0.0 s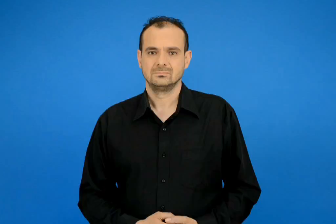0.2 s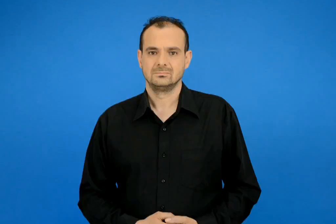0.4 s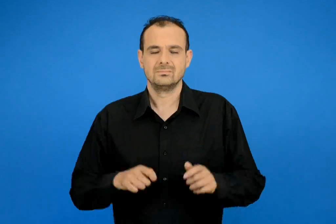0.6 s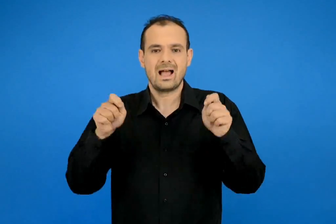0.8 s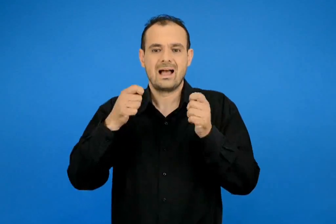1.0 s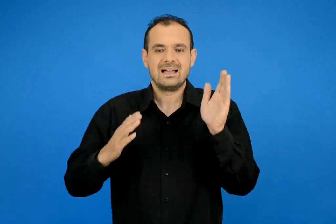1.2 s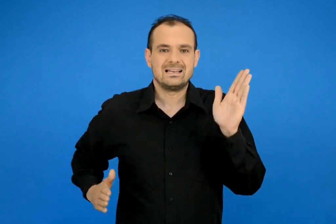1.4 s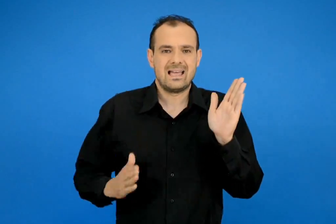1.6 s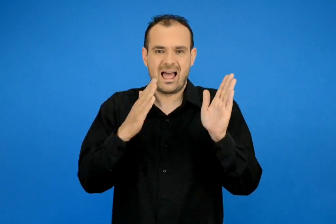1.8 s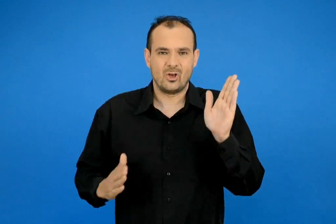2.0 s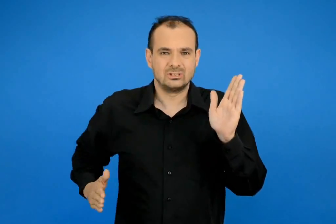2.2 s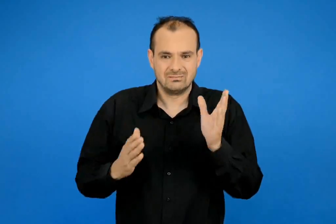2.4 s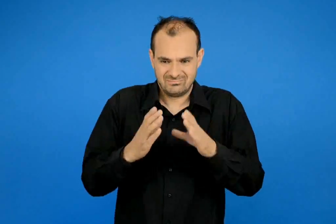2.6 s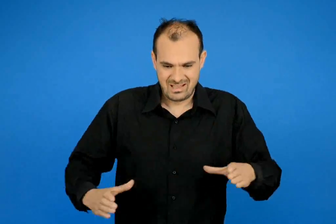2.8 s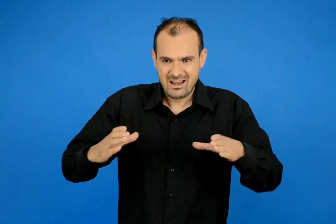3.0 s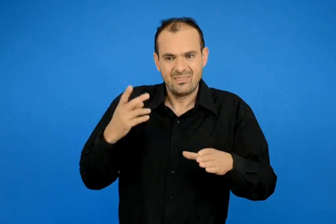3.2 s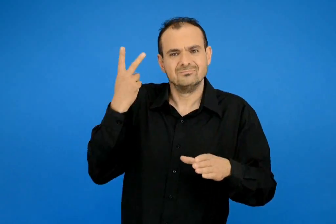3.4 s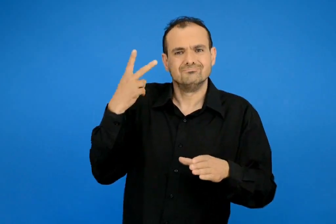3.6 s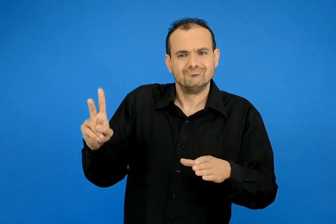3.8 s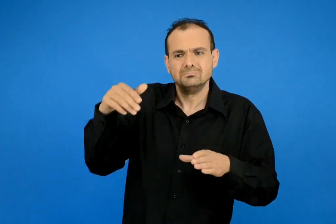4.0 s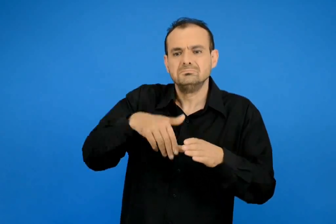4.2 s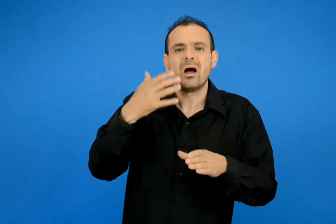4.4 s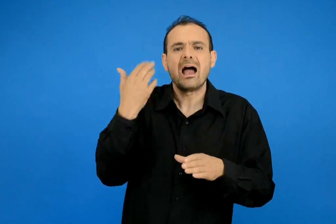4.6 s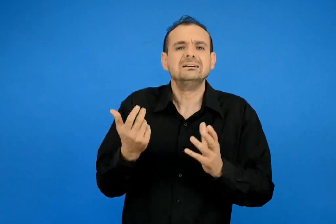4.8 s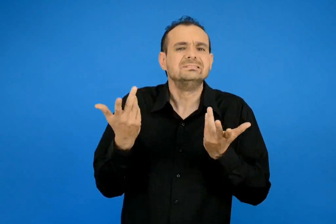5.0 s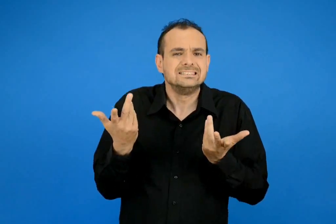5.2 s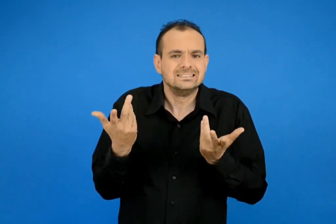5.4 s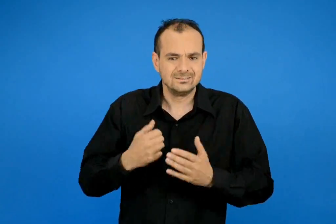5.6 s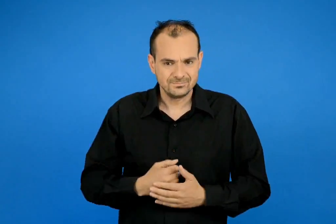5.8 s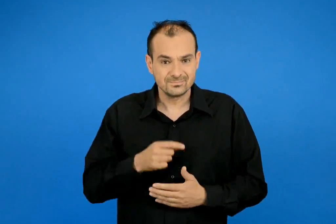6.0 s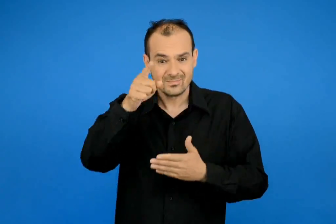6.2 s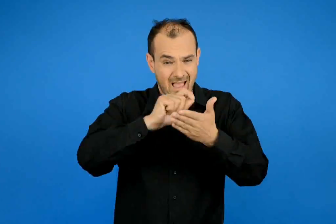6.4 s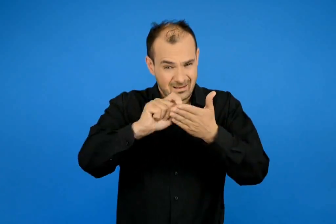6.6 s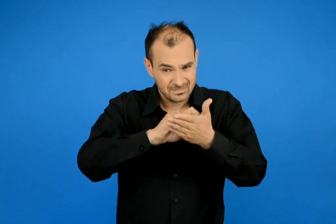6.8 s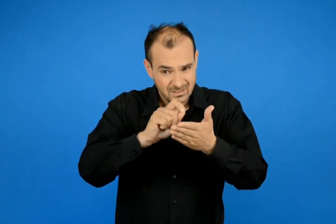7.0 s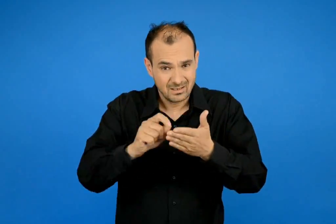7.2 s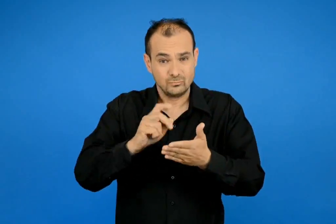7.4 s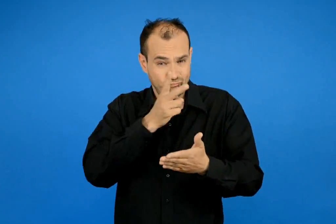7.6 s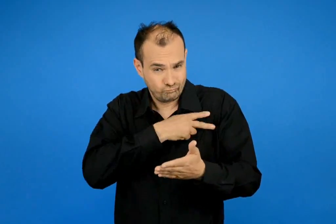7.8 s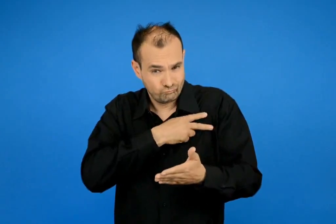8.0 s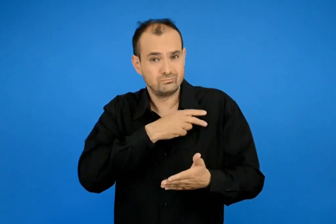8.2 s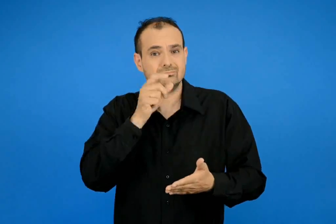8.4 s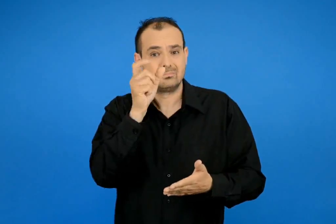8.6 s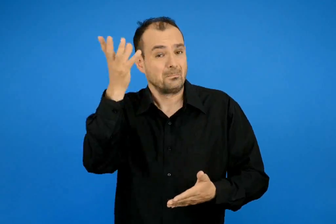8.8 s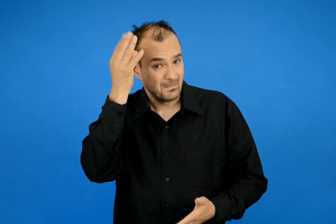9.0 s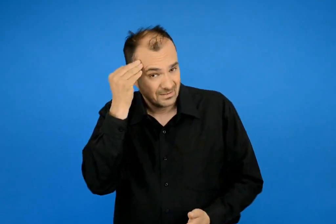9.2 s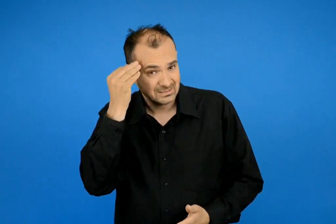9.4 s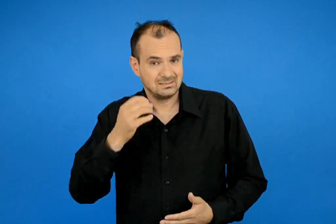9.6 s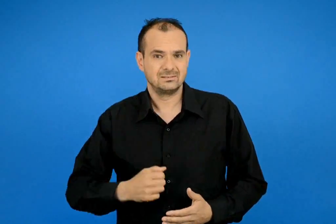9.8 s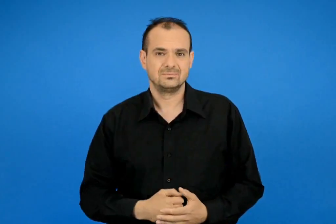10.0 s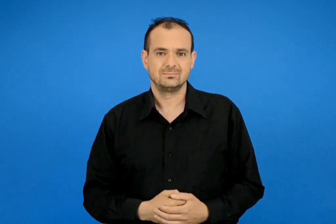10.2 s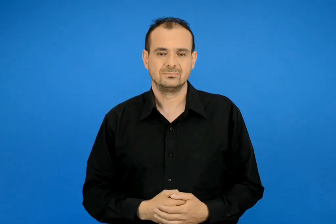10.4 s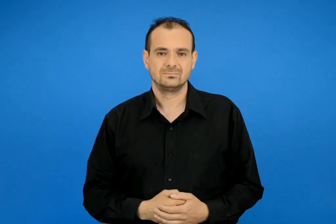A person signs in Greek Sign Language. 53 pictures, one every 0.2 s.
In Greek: μαθέ να γράφεις σωστά τι έχει ο καραγκιόζης στο καλάθι του
